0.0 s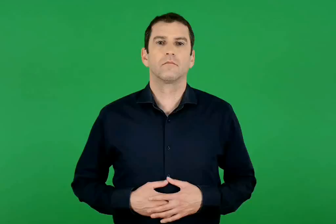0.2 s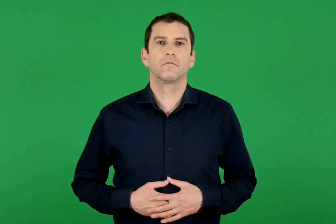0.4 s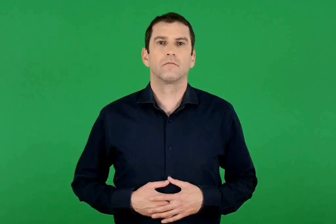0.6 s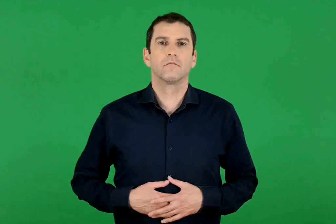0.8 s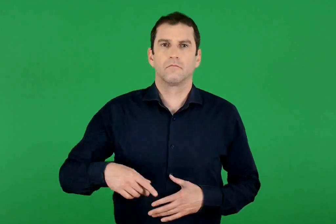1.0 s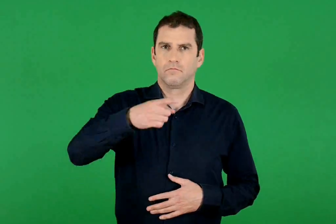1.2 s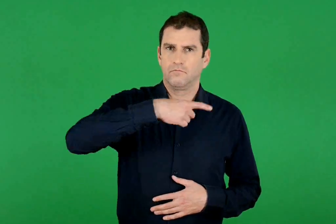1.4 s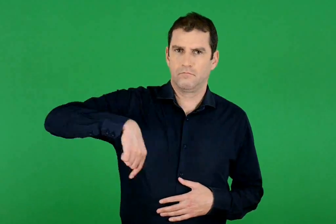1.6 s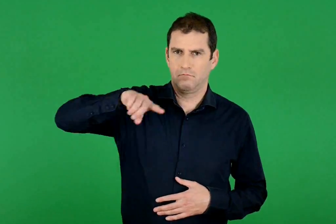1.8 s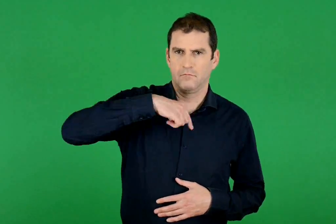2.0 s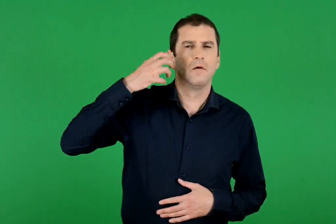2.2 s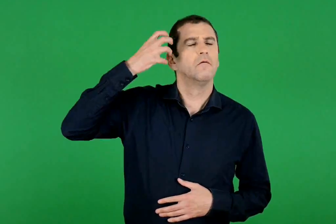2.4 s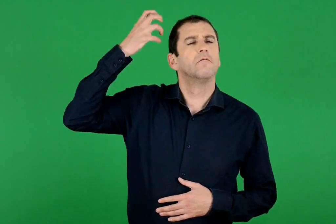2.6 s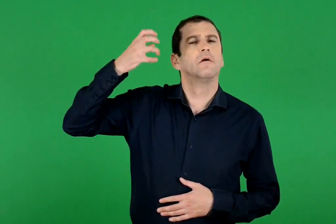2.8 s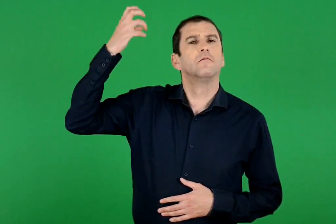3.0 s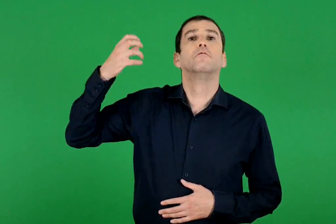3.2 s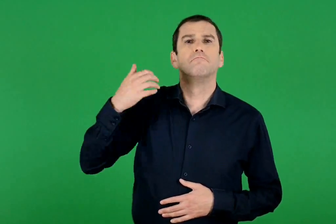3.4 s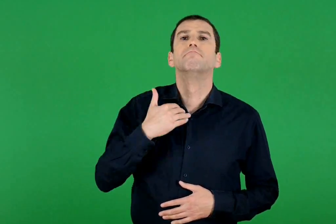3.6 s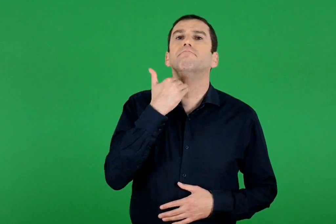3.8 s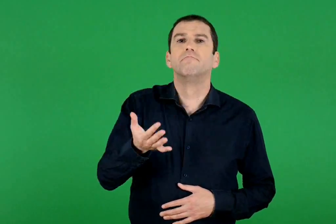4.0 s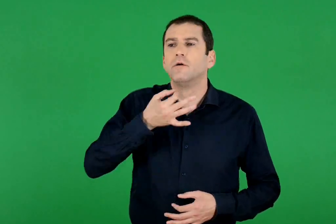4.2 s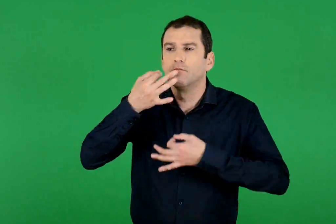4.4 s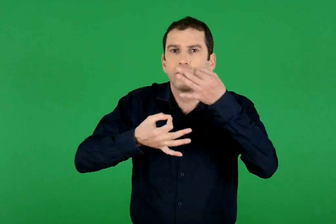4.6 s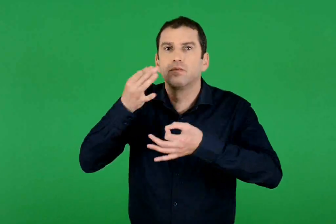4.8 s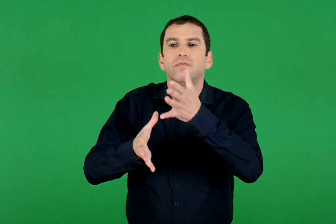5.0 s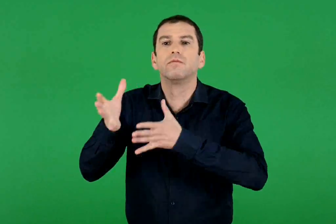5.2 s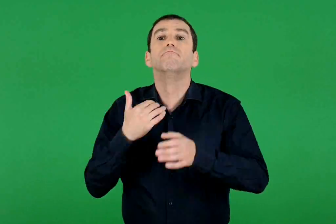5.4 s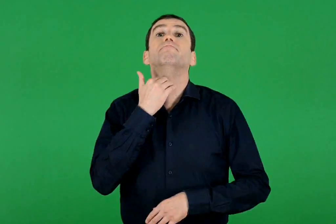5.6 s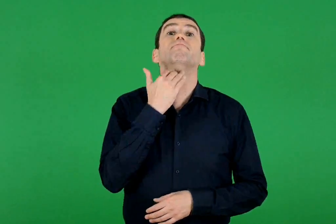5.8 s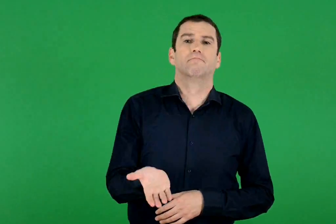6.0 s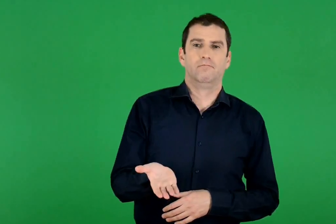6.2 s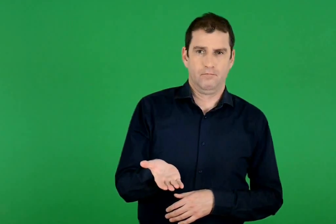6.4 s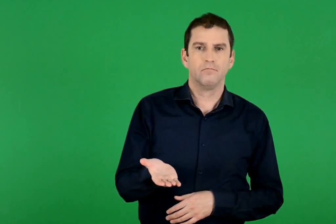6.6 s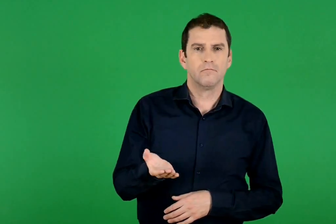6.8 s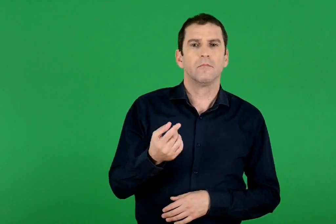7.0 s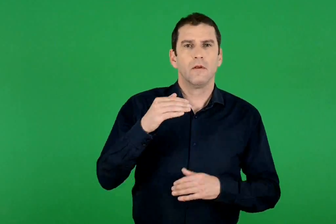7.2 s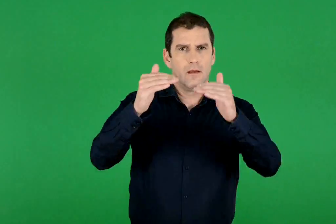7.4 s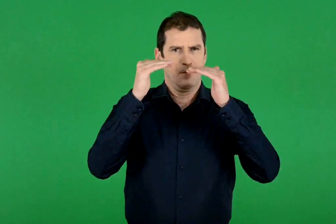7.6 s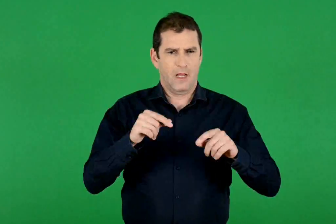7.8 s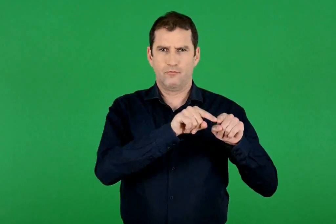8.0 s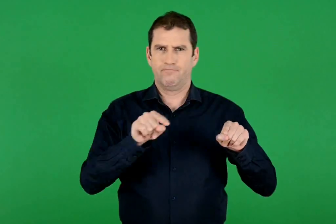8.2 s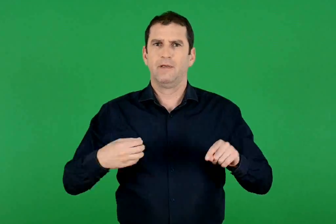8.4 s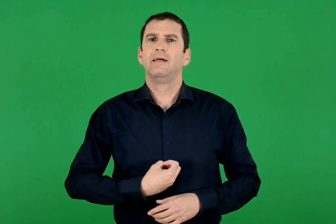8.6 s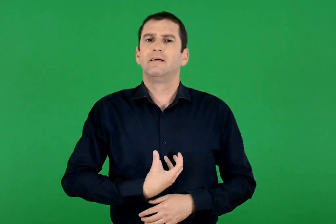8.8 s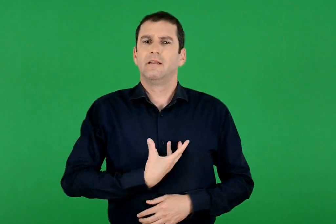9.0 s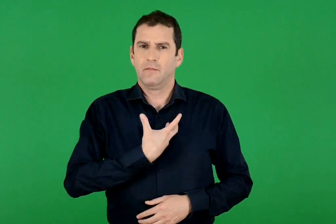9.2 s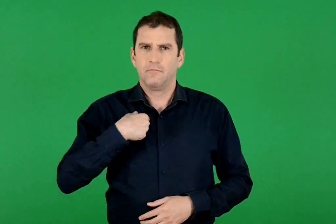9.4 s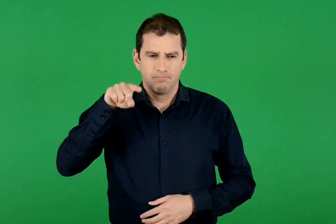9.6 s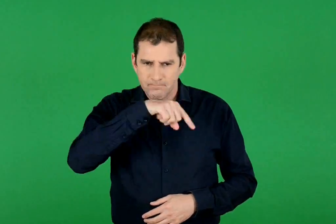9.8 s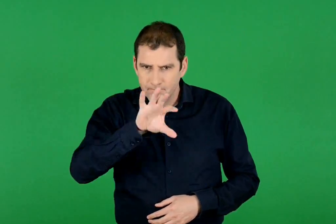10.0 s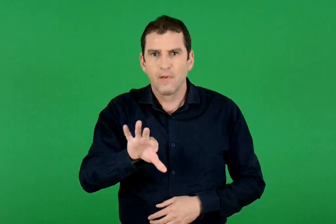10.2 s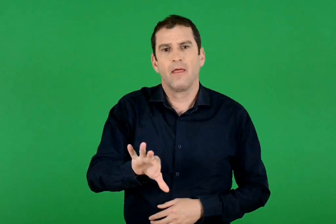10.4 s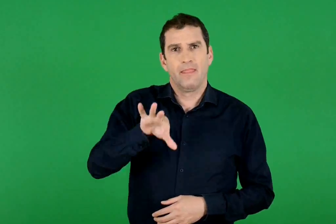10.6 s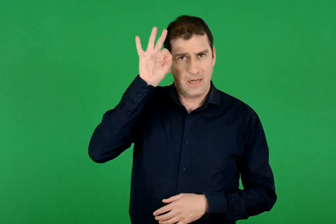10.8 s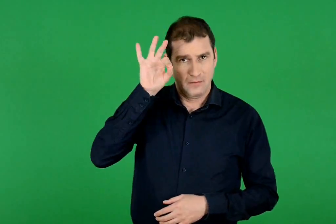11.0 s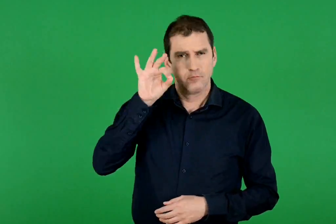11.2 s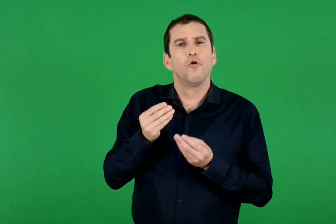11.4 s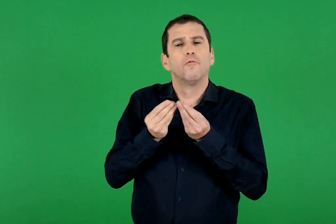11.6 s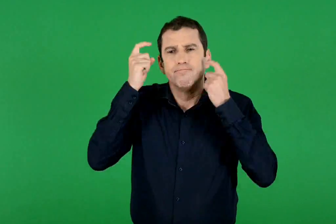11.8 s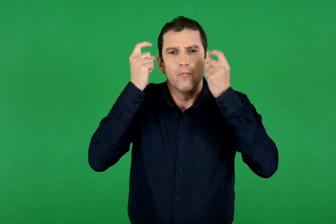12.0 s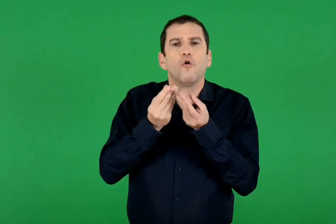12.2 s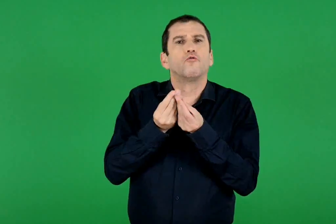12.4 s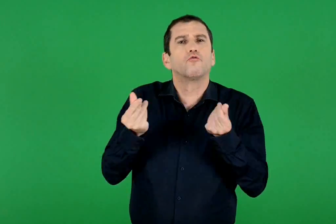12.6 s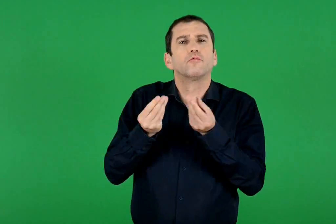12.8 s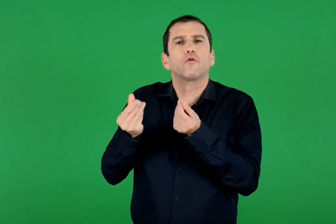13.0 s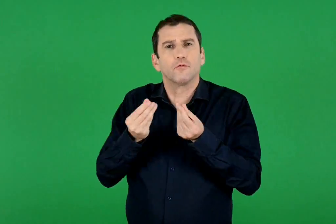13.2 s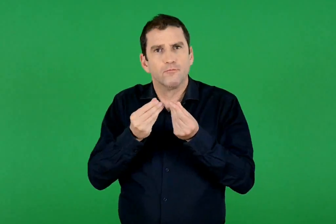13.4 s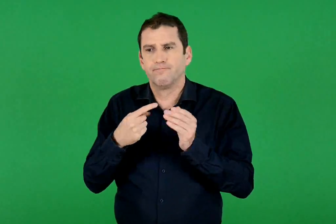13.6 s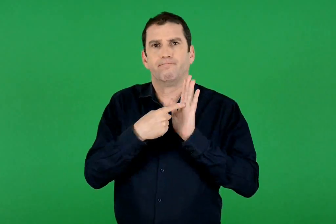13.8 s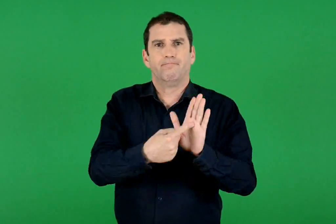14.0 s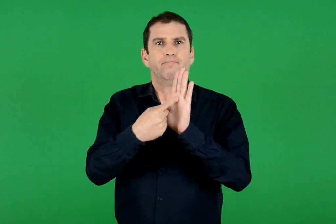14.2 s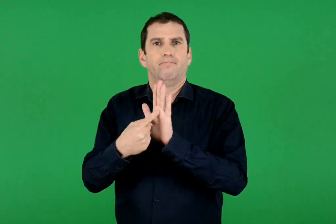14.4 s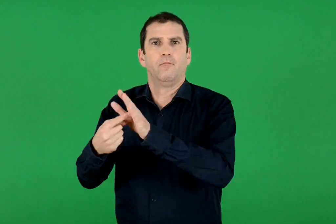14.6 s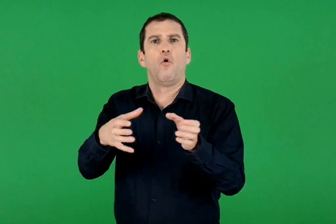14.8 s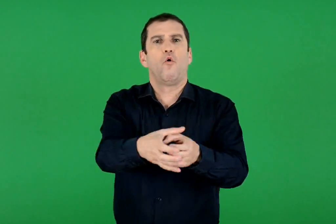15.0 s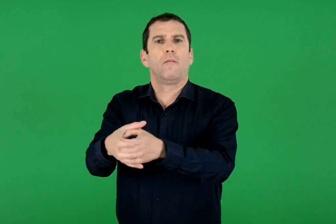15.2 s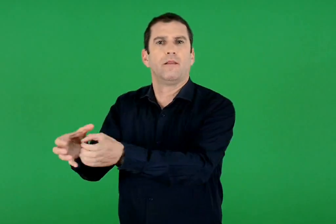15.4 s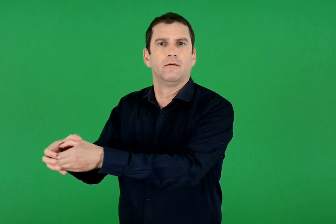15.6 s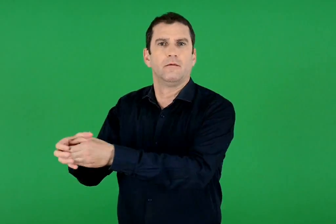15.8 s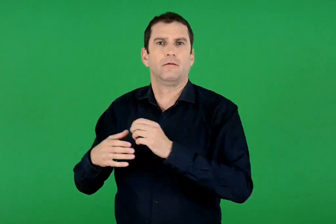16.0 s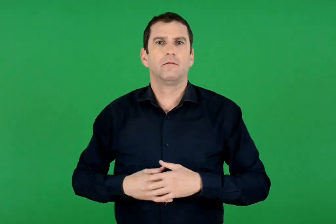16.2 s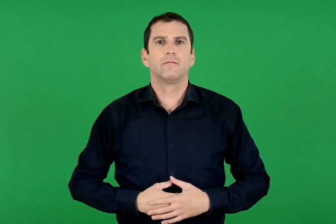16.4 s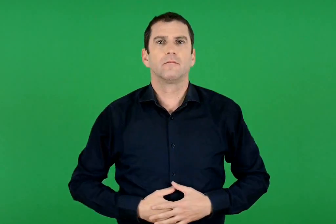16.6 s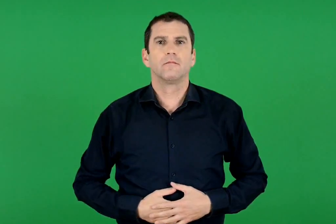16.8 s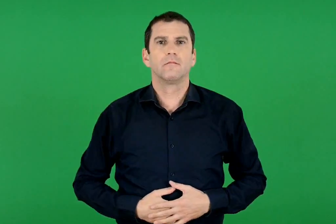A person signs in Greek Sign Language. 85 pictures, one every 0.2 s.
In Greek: φανταζόμαστε ότι δεν μπορούμε να μιλήσουμε. επιλέγουμε ένα από τα παρακάτω συναισθήματα και βρίσκουμε όσους τρόπους μπορούμε για να το παρουσιάσουμε στις άλλες ομάδες
